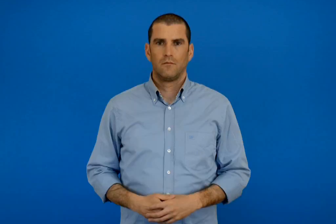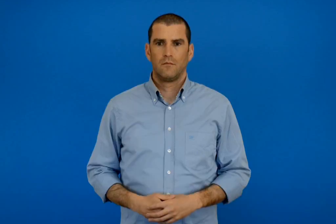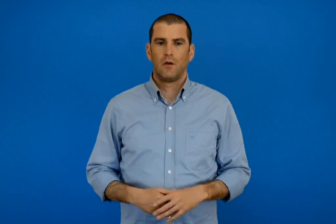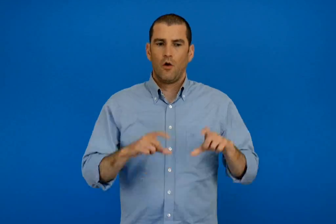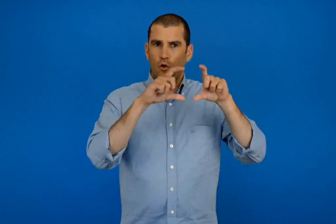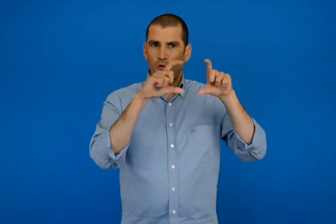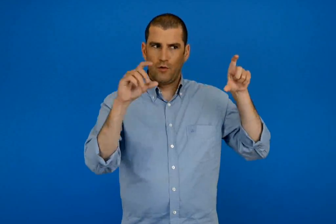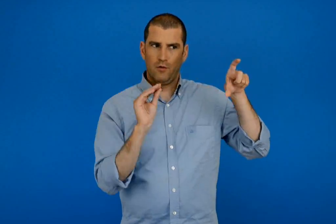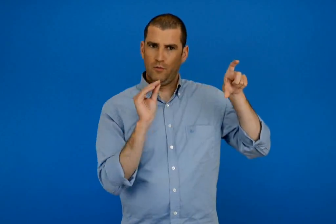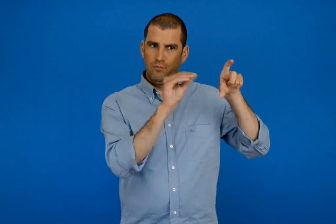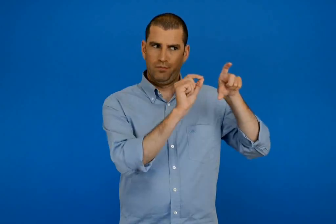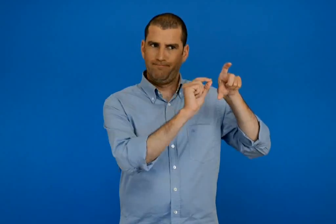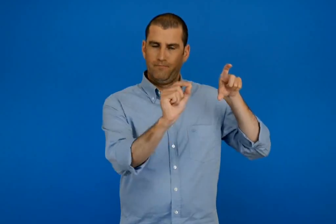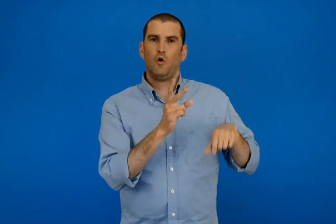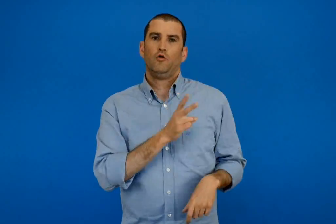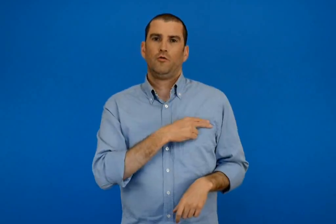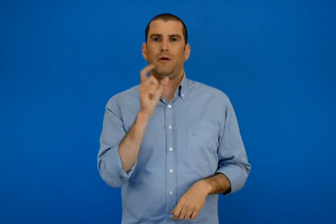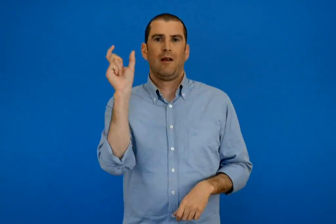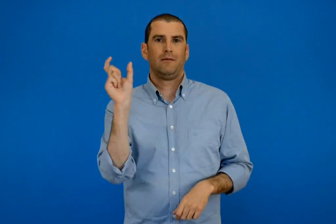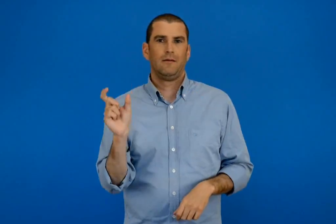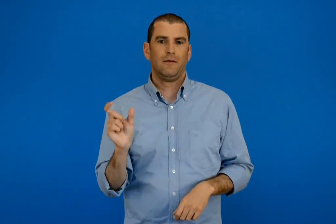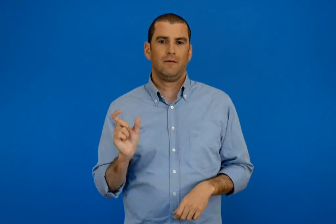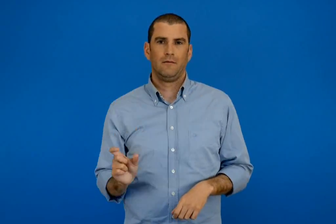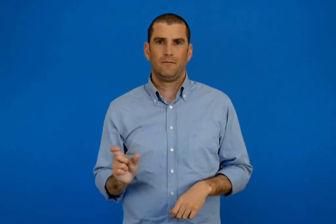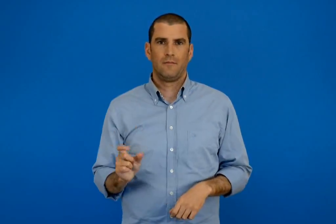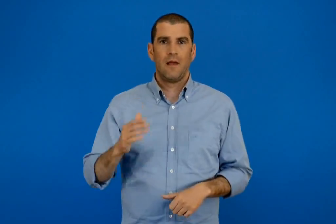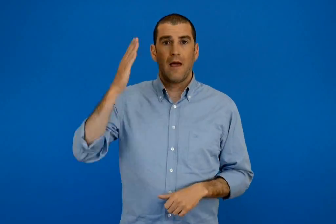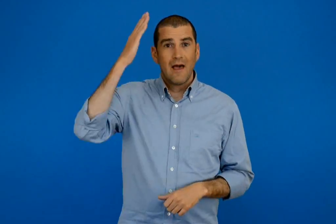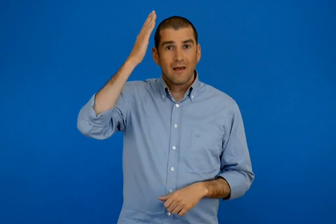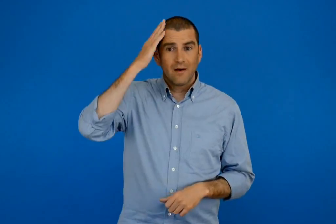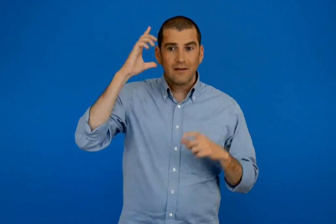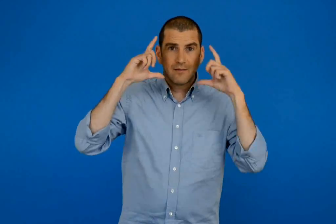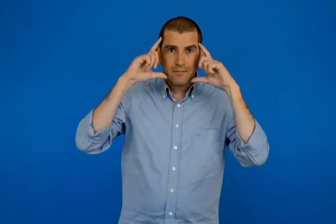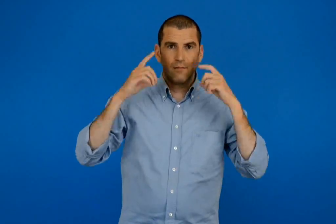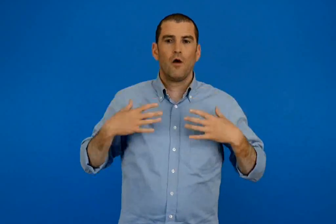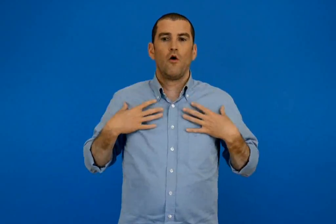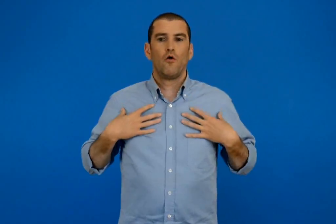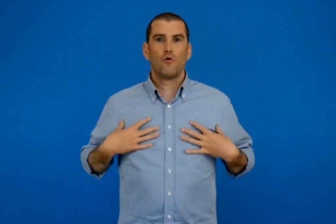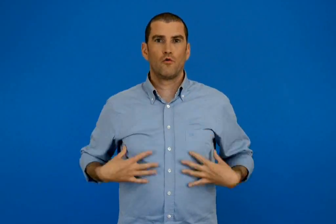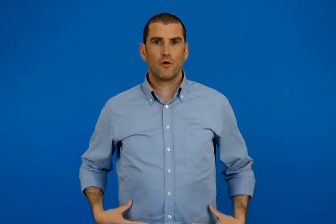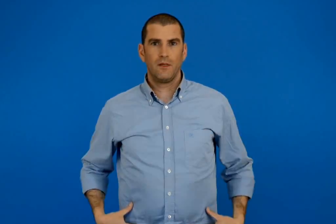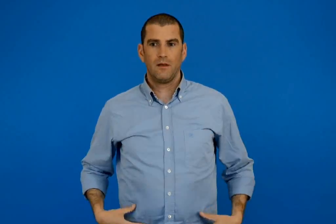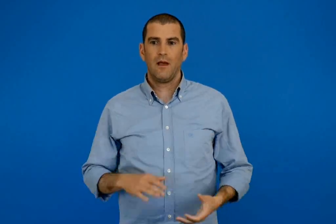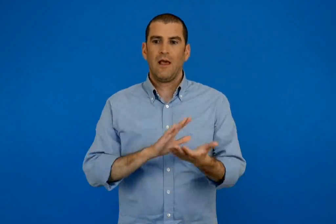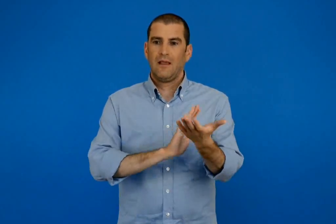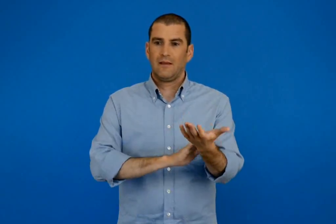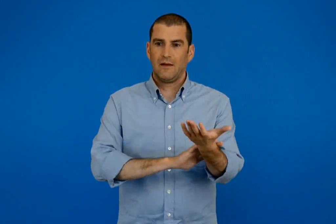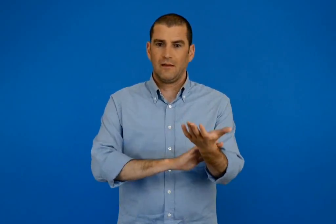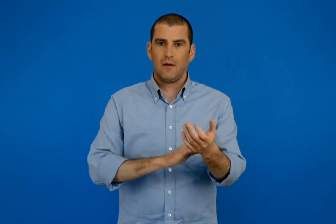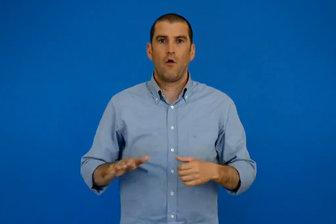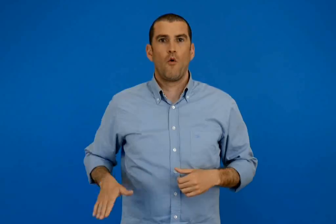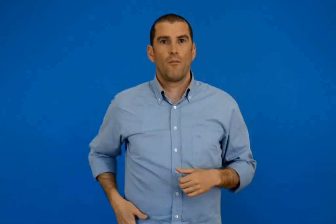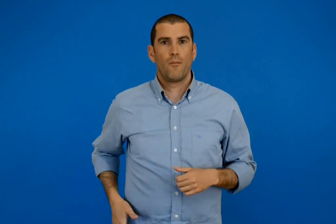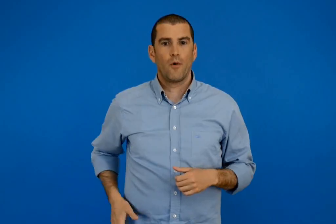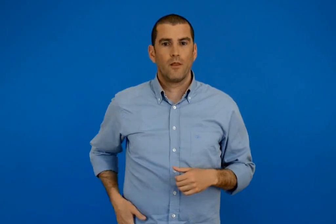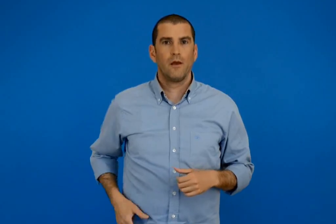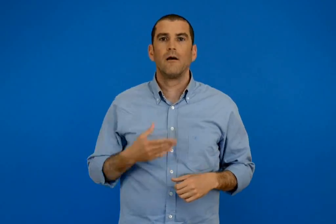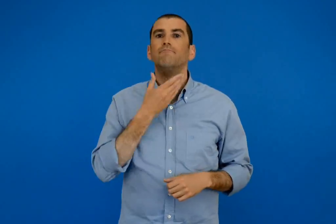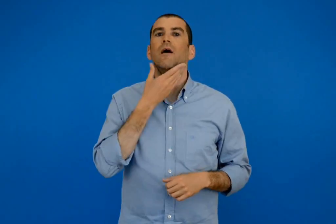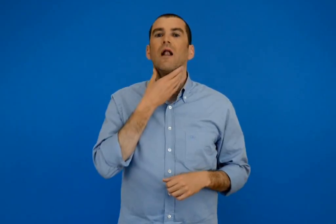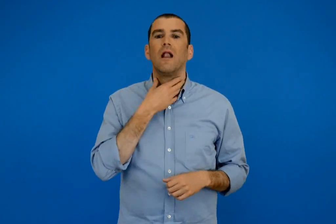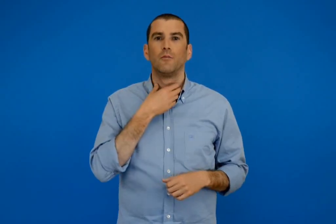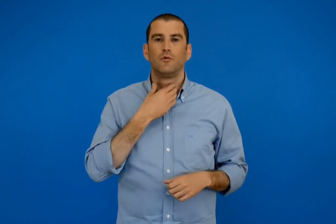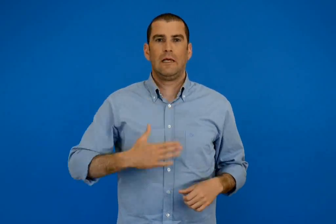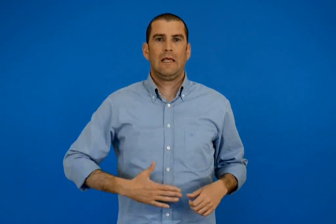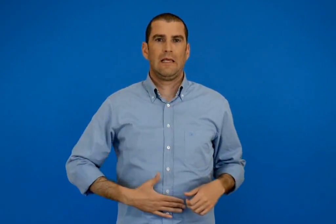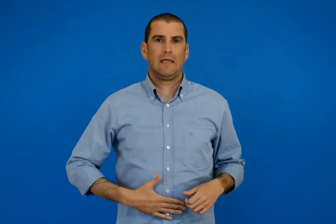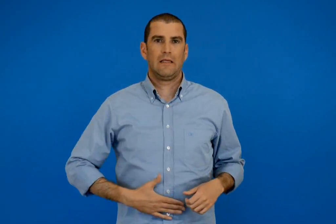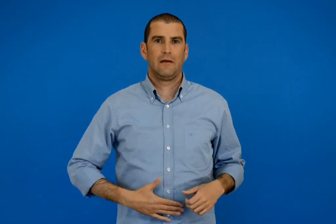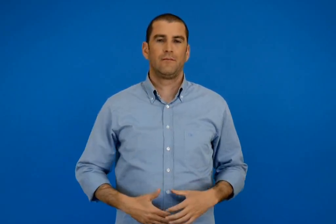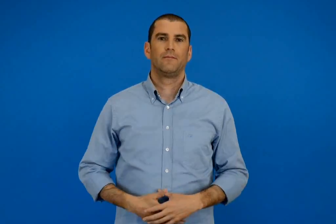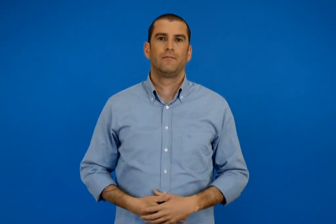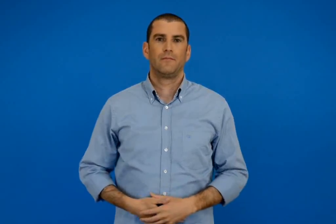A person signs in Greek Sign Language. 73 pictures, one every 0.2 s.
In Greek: γραφώ στα κουτάκια τις σωστές λέξεις κεφάλι κορμί χέρι πόδι λαιμός κοιλιά
